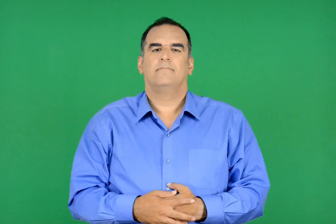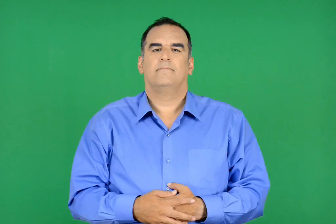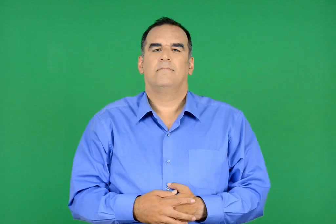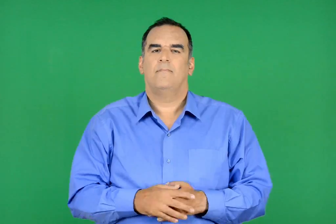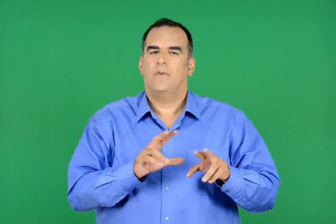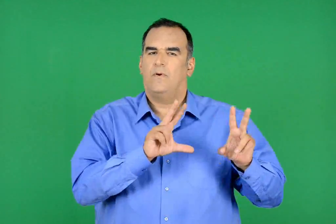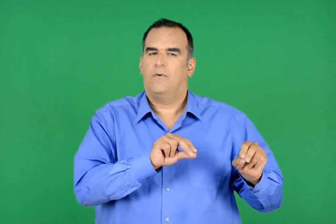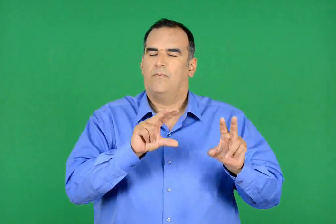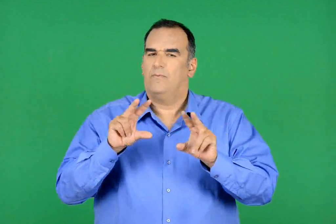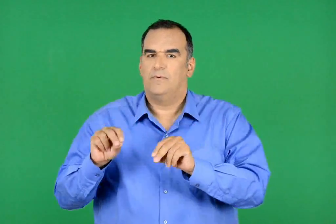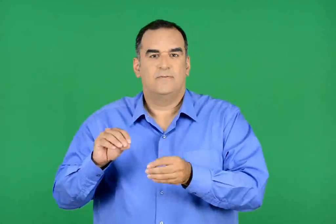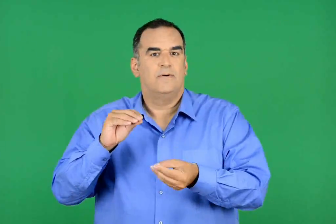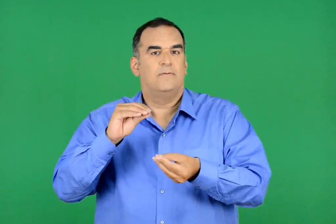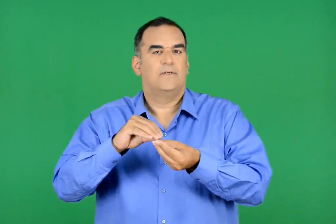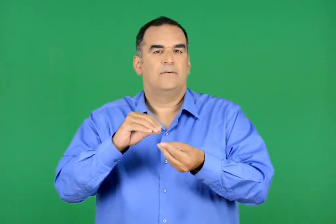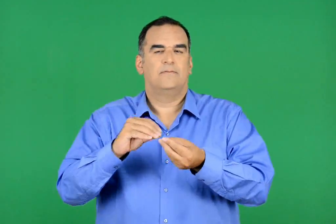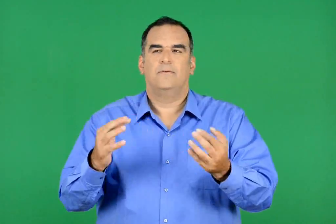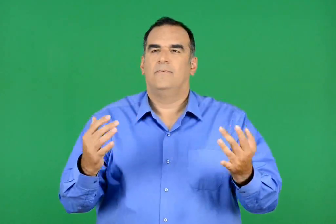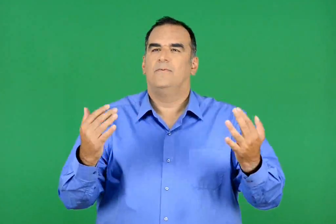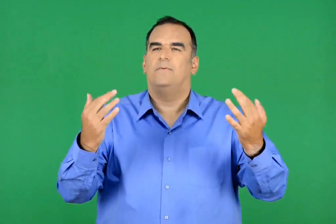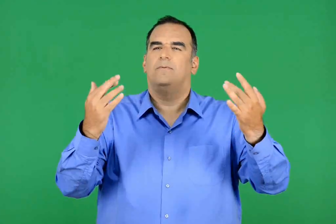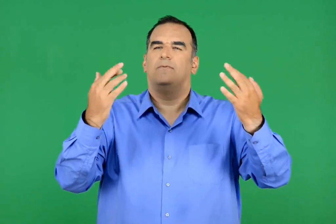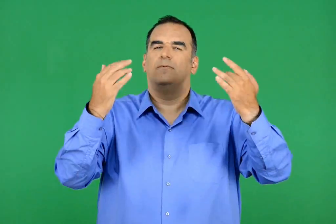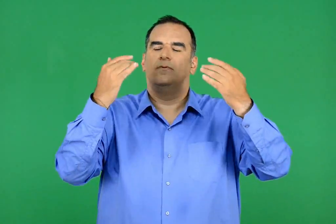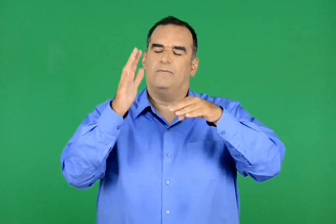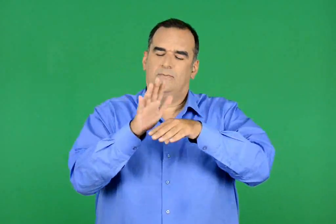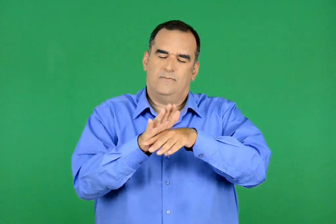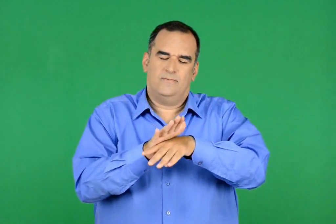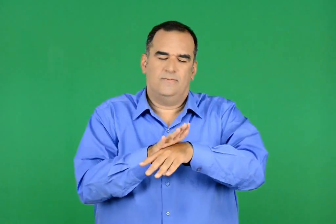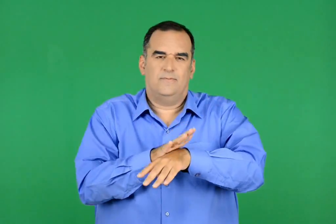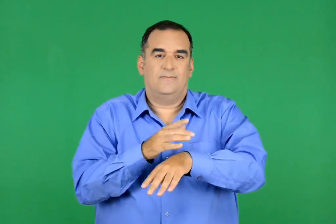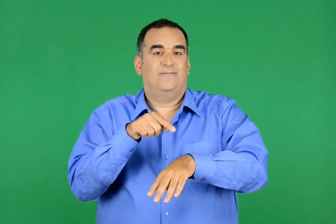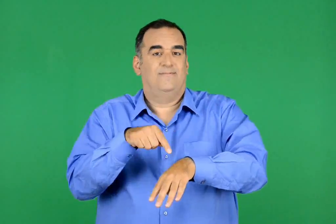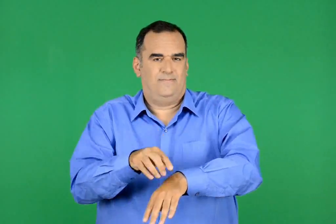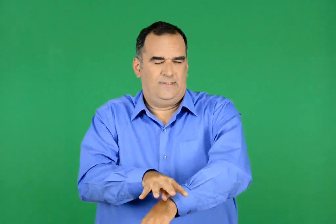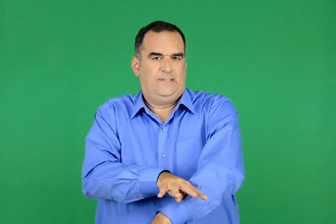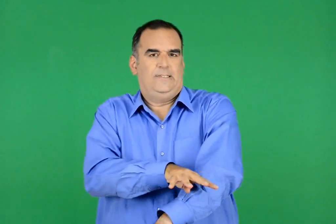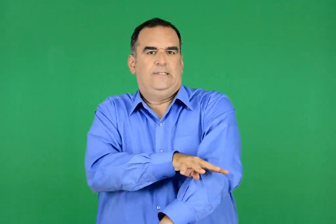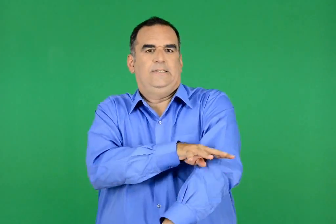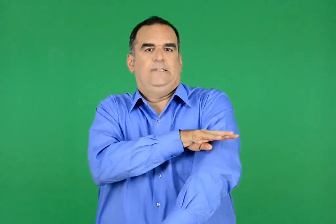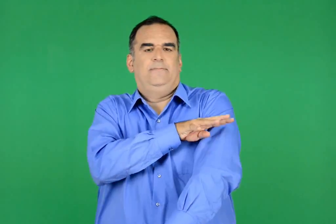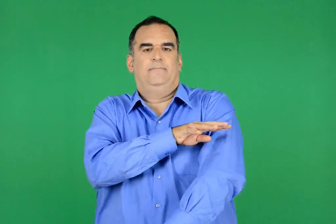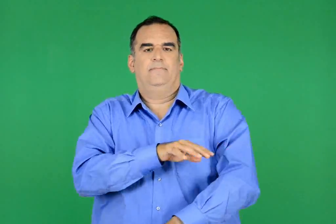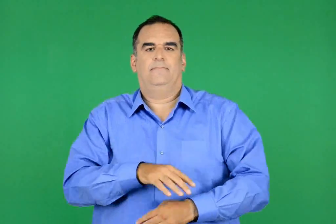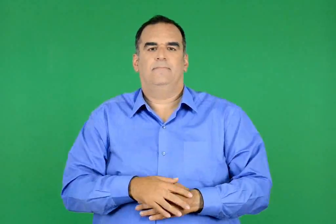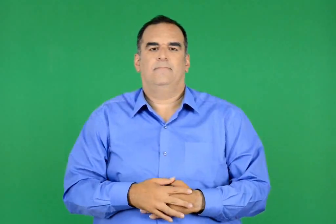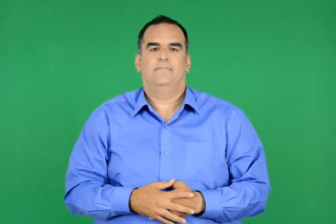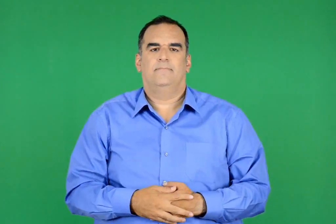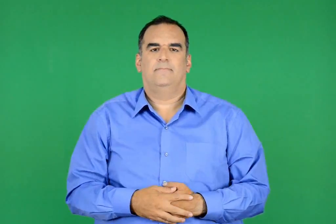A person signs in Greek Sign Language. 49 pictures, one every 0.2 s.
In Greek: πώς γίνεται όταν συγκινείσαι µε τη θωπεία της πασχαλιάτικης αύρας ;
